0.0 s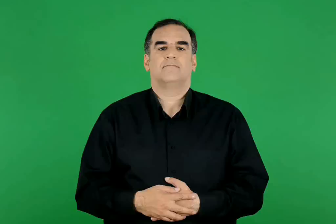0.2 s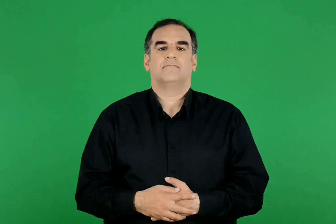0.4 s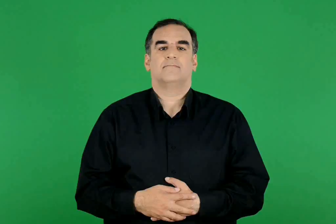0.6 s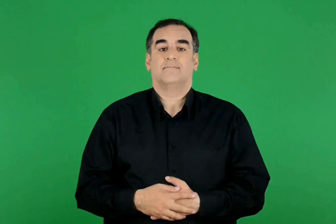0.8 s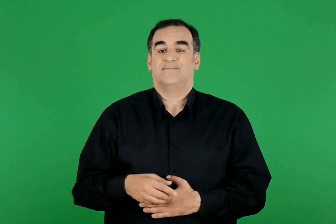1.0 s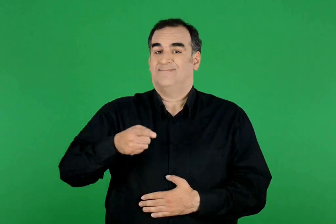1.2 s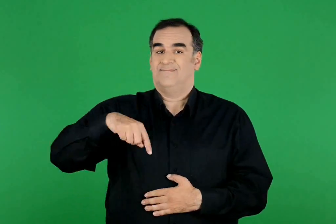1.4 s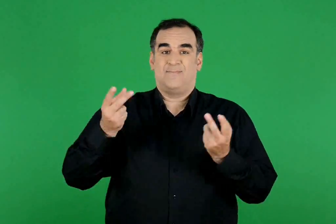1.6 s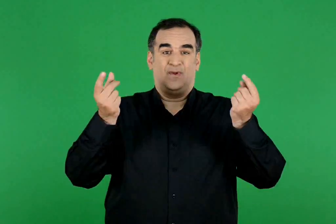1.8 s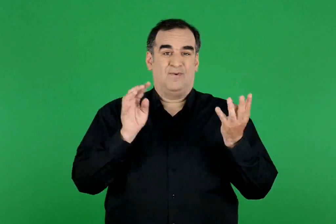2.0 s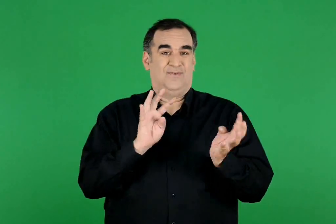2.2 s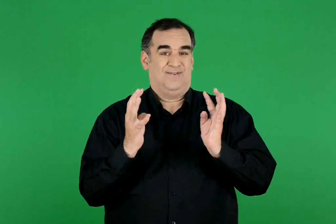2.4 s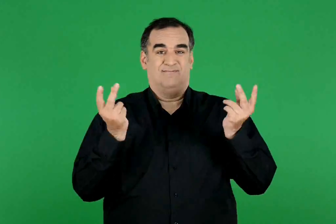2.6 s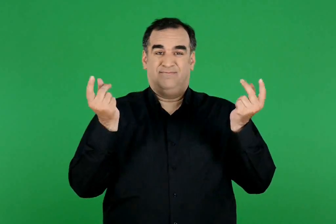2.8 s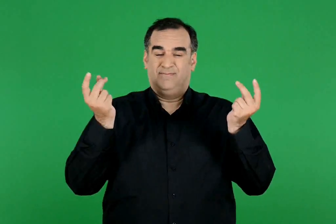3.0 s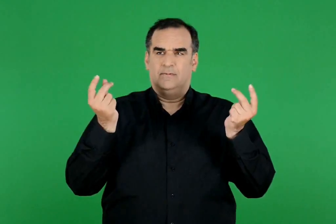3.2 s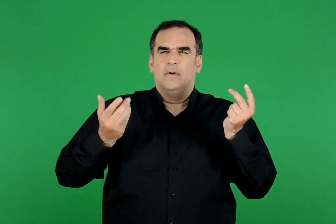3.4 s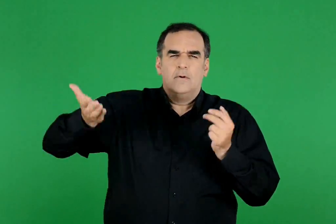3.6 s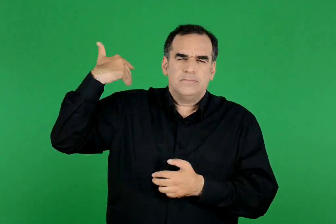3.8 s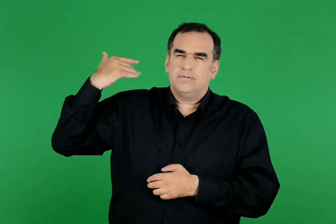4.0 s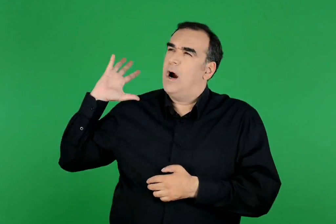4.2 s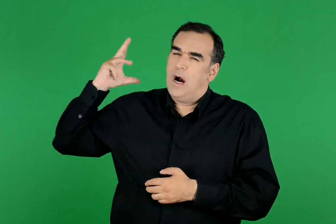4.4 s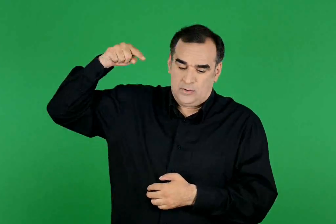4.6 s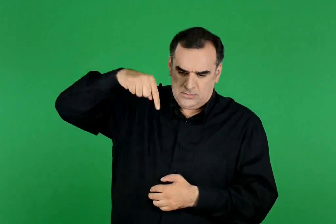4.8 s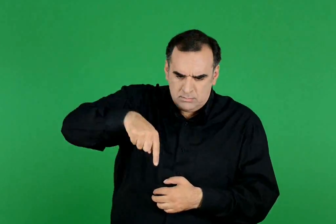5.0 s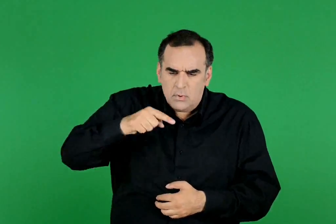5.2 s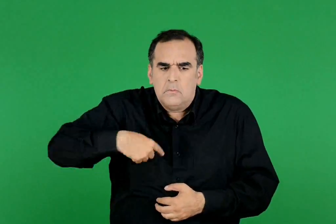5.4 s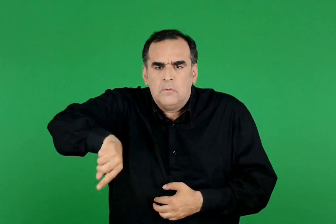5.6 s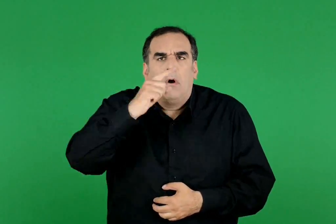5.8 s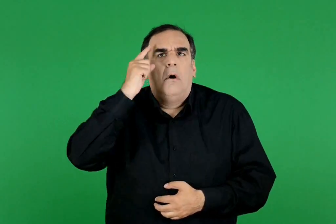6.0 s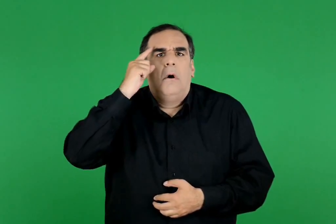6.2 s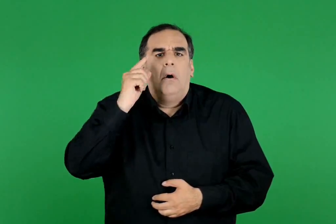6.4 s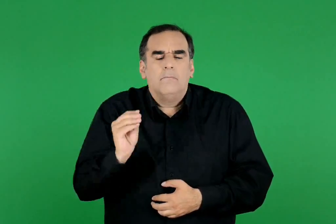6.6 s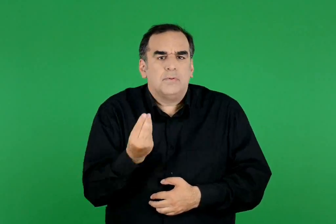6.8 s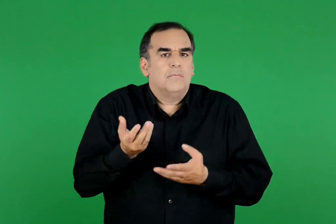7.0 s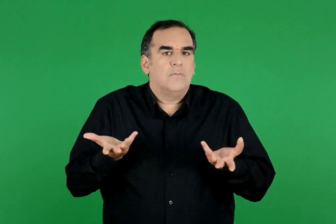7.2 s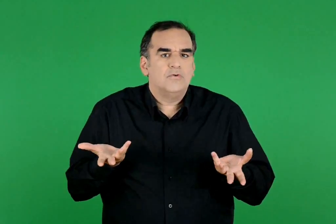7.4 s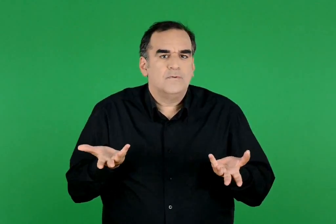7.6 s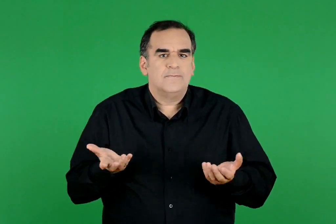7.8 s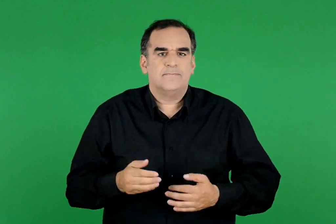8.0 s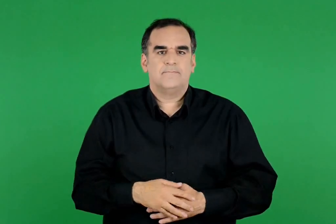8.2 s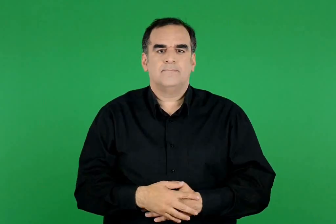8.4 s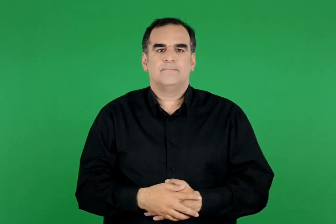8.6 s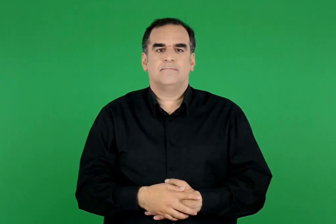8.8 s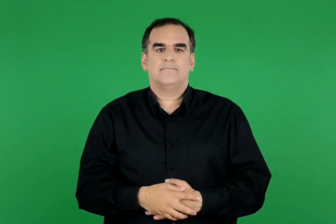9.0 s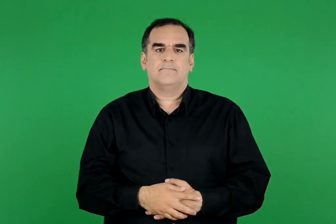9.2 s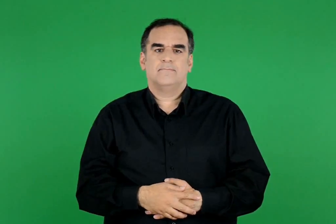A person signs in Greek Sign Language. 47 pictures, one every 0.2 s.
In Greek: πώς νομίζουμε ότι αυτοί οι χοροί έφτασαν ως τις μέρες μας ;
